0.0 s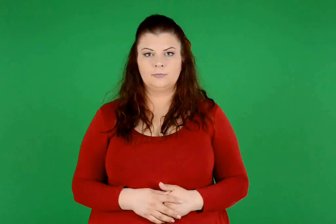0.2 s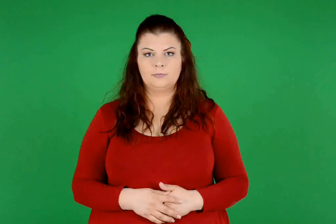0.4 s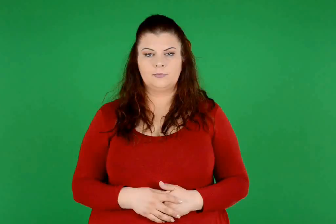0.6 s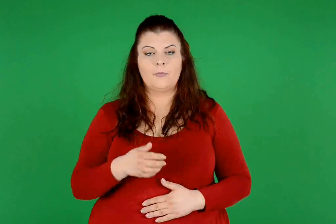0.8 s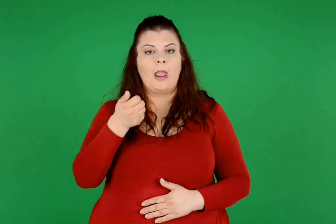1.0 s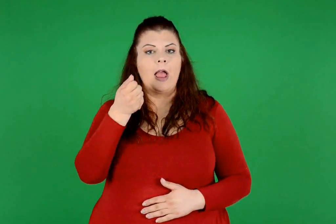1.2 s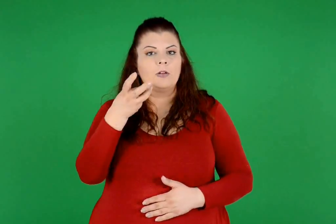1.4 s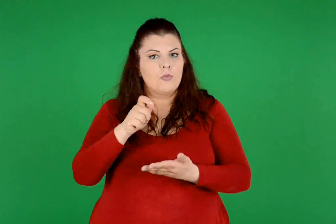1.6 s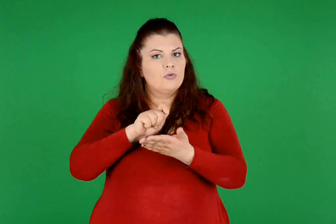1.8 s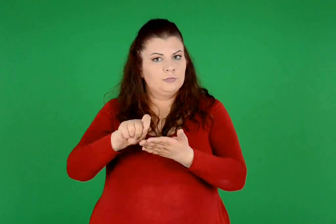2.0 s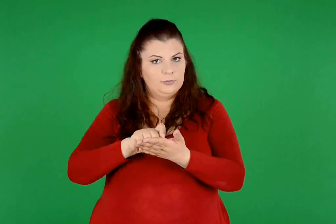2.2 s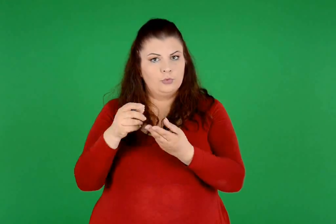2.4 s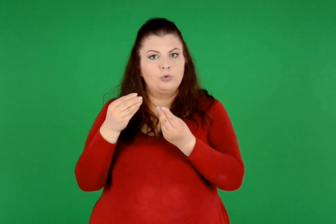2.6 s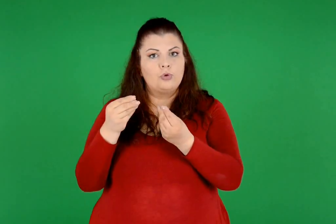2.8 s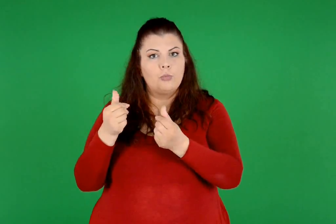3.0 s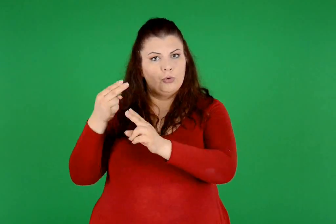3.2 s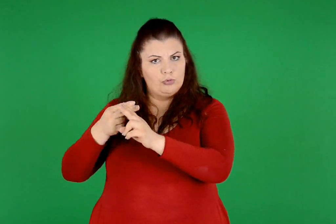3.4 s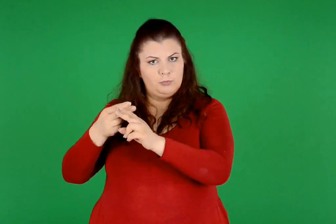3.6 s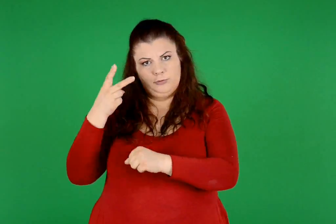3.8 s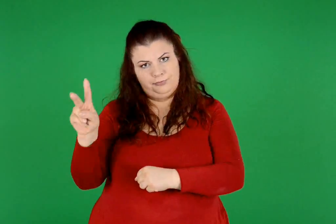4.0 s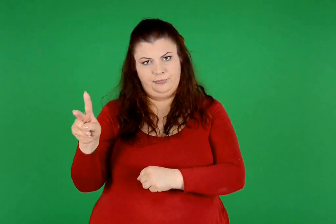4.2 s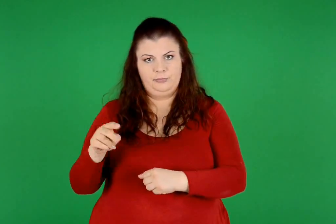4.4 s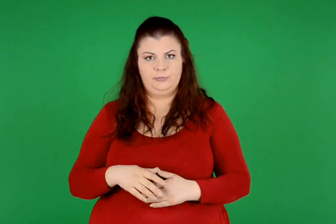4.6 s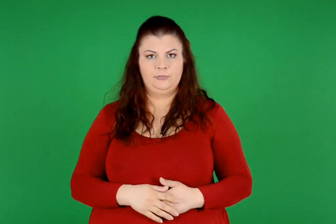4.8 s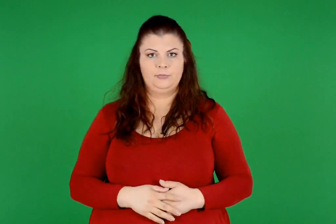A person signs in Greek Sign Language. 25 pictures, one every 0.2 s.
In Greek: το ρωμαϊκό σύστημα γραφής αριθμών
